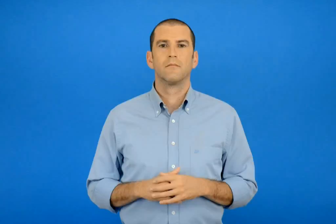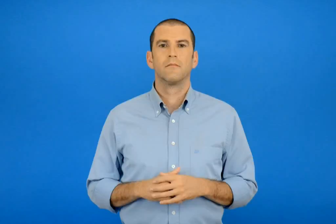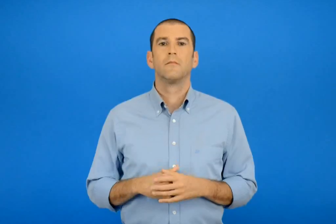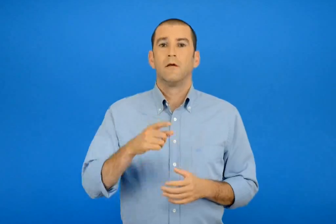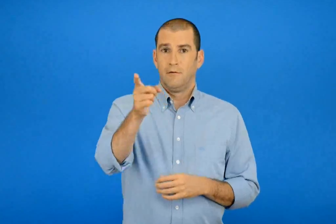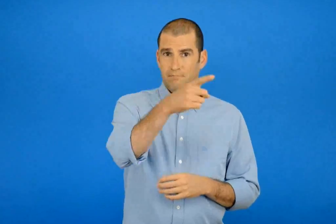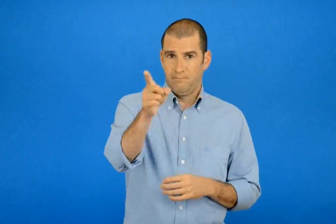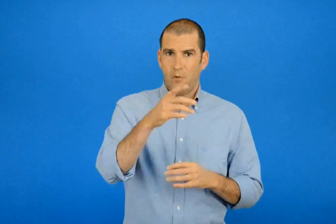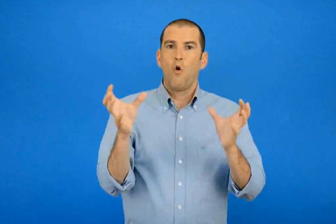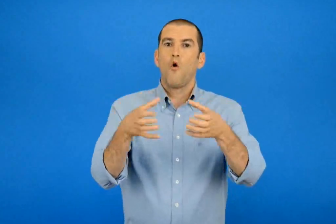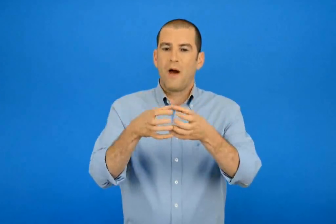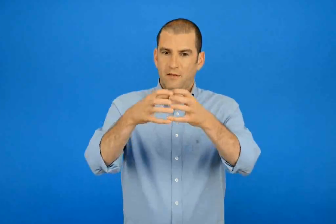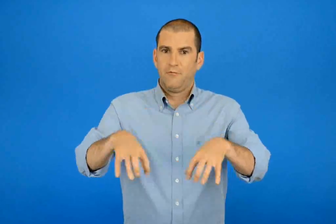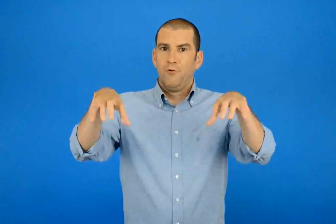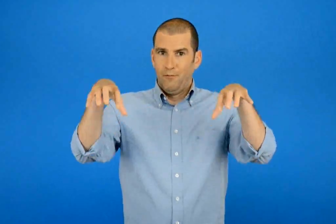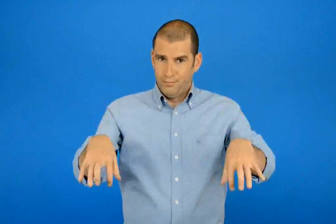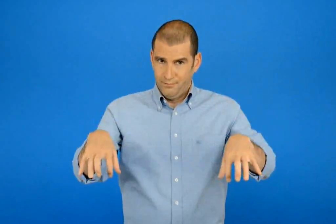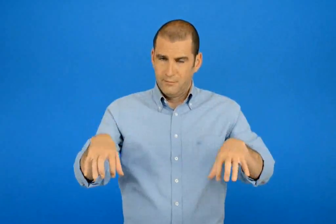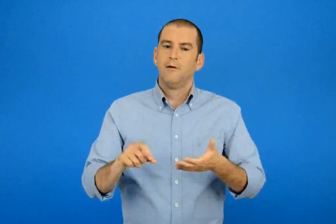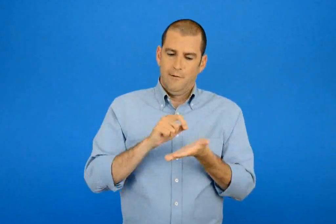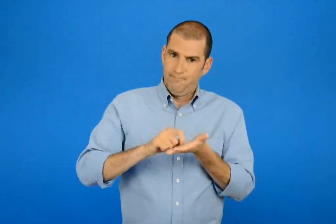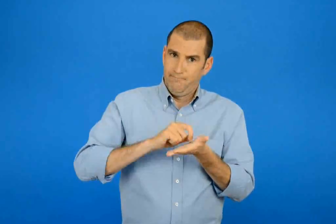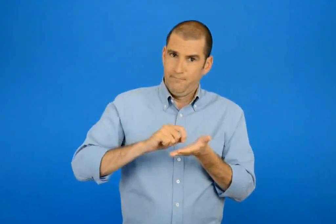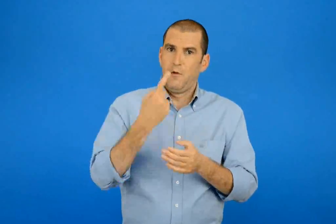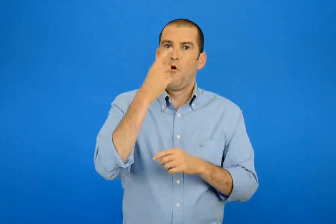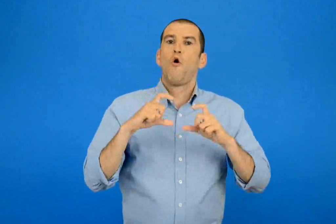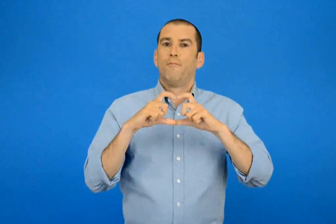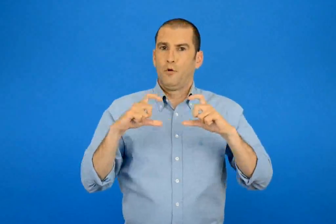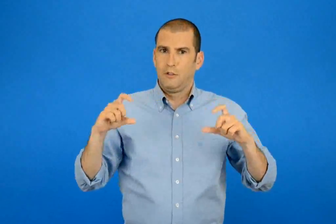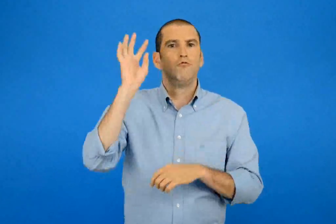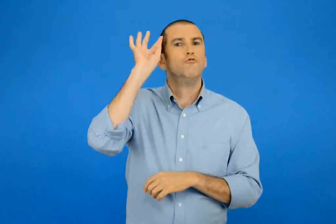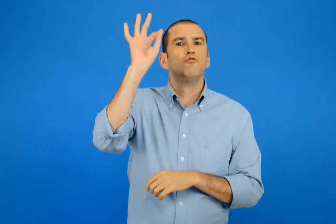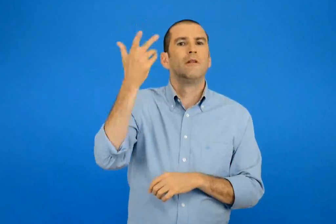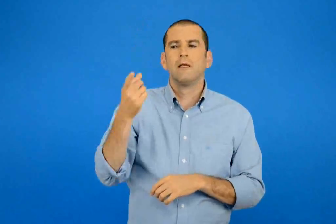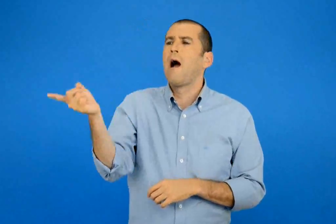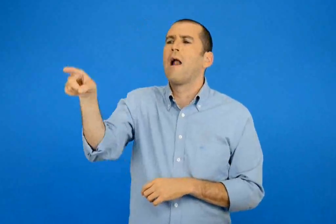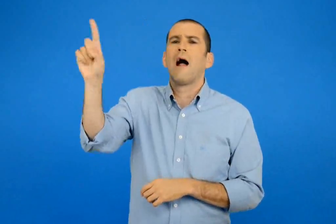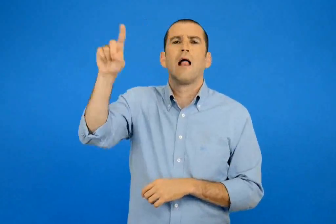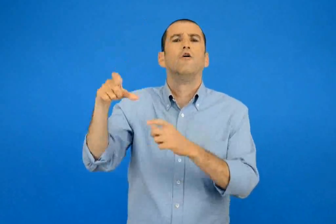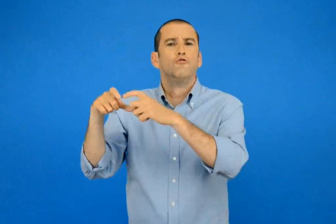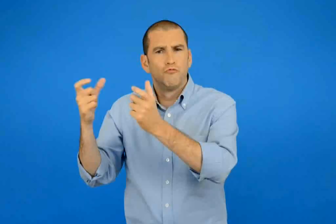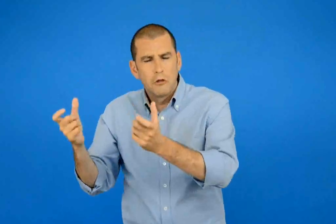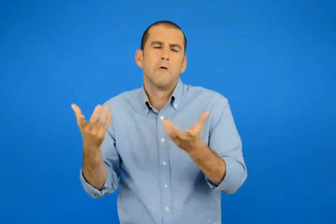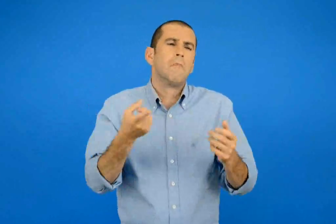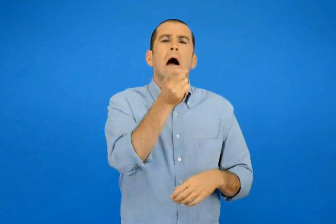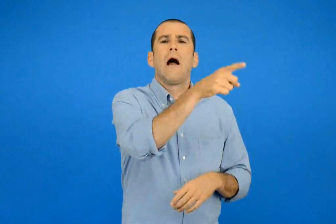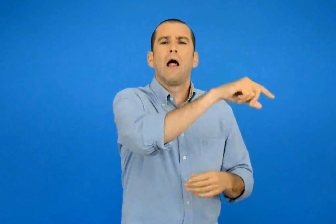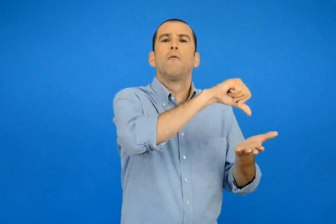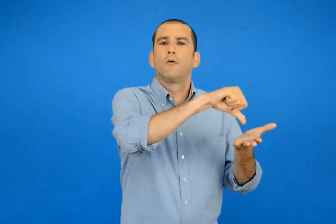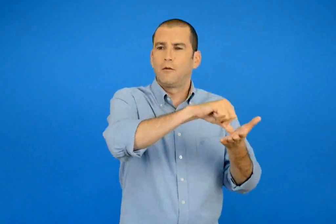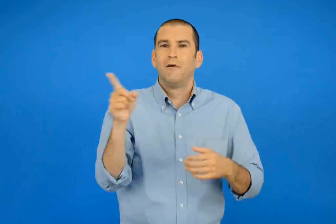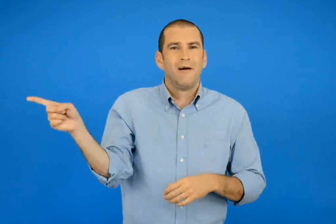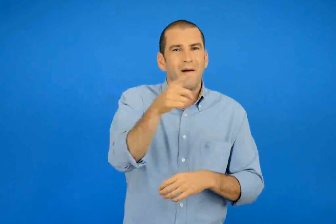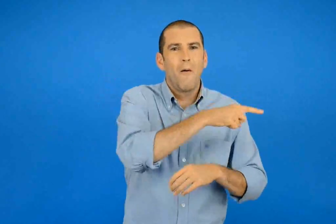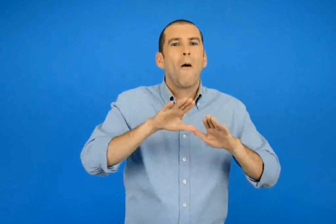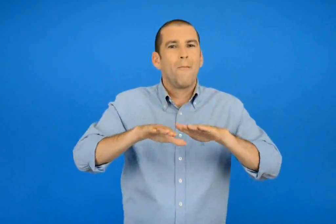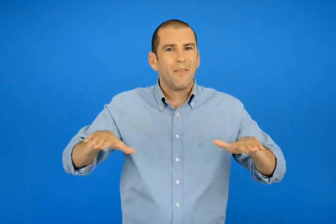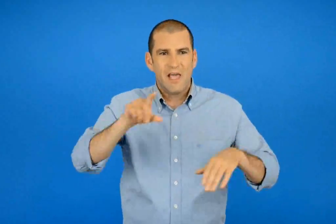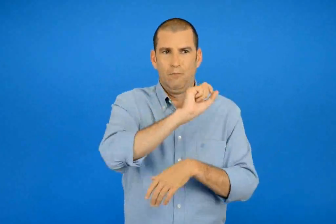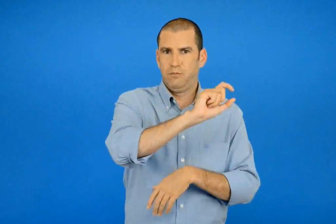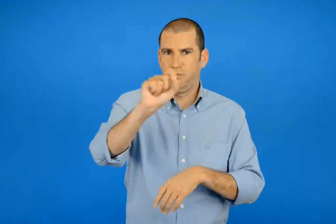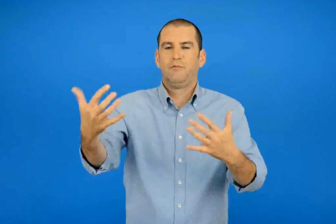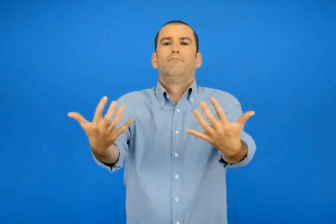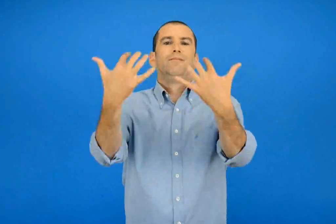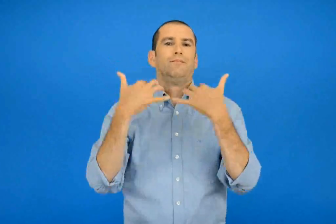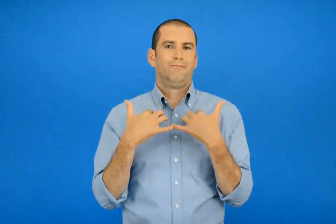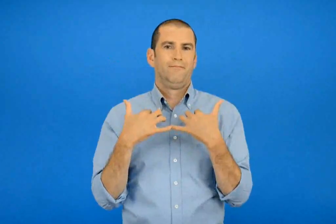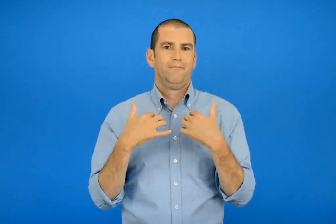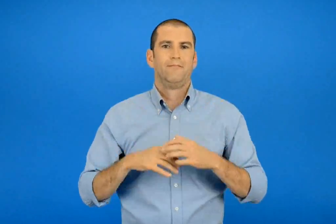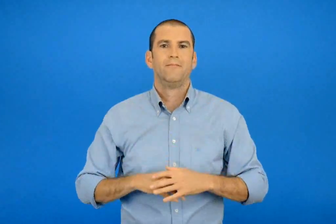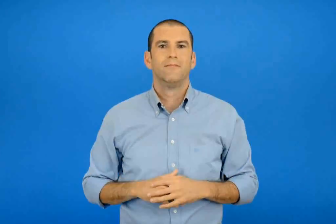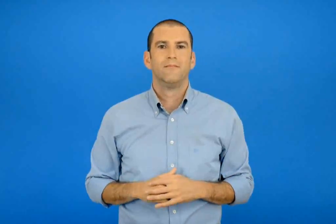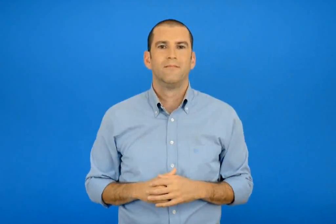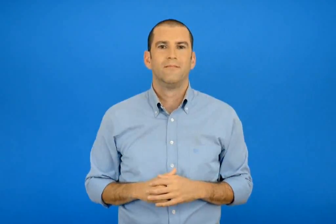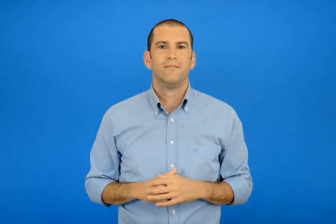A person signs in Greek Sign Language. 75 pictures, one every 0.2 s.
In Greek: χωριστείτε σε ομάδες και φτιάξτε μια πρόσκληση για να καλέσετε παιδιά από αλλά σχολεία η άλλες πόλεις
